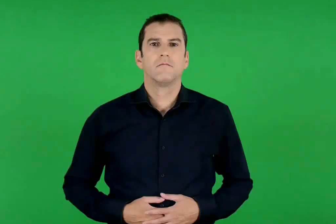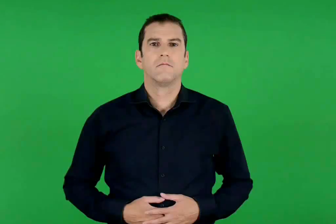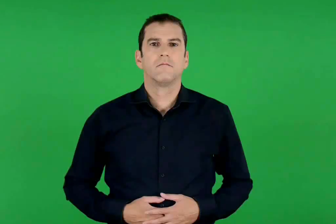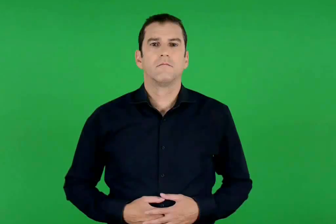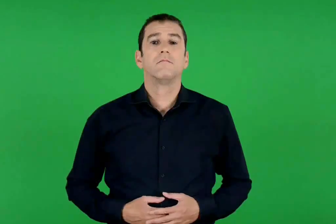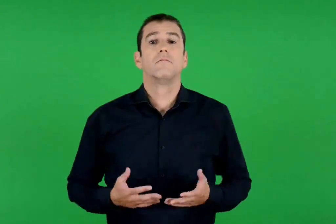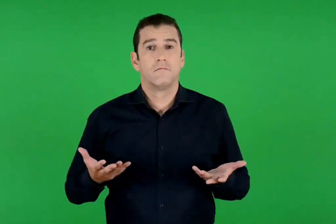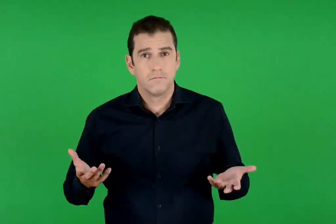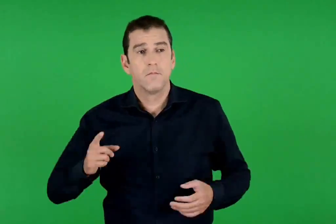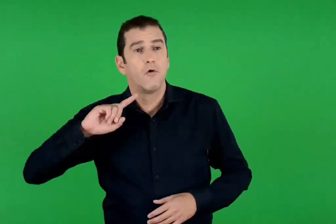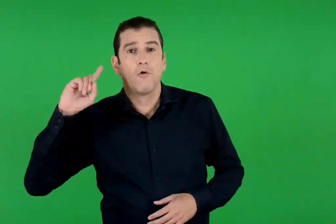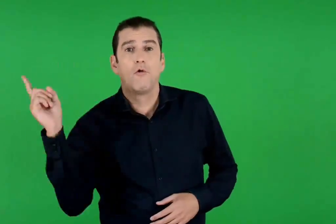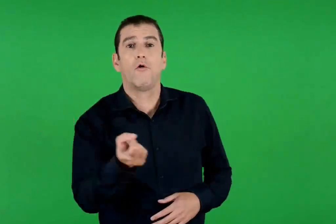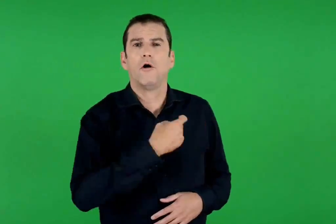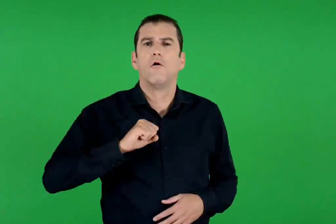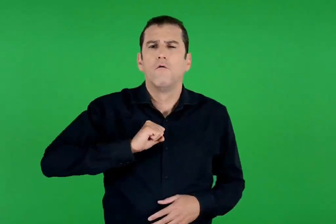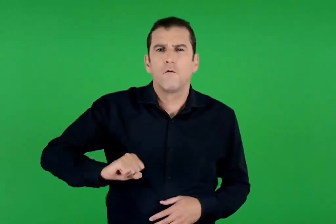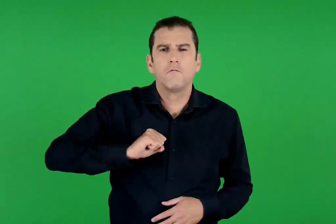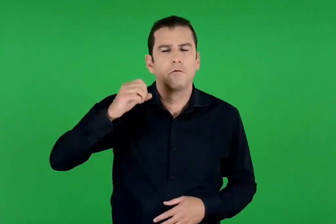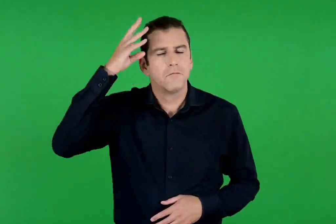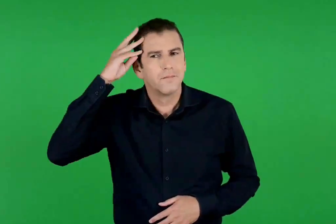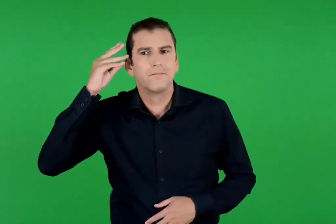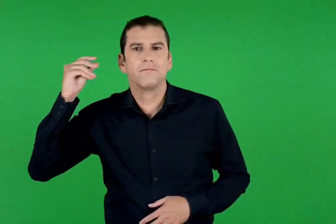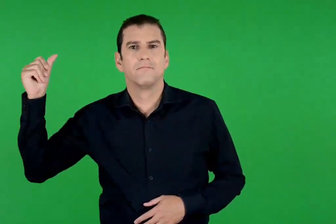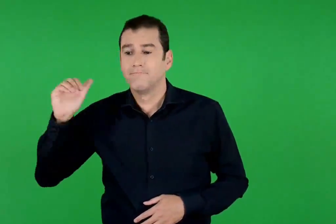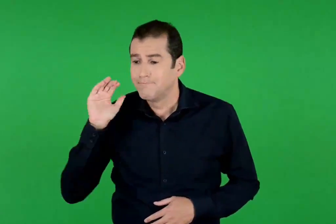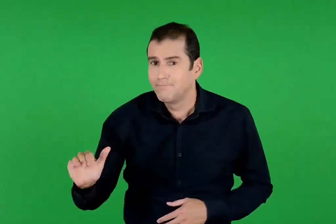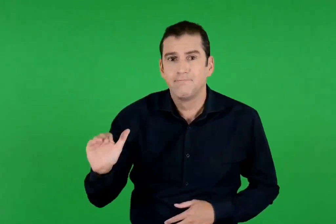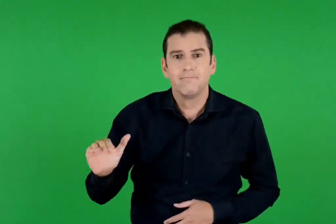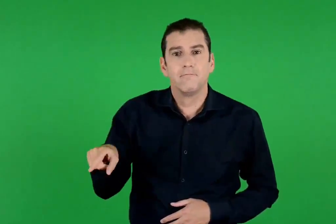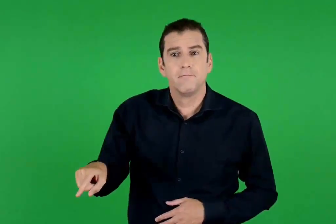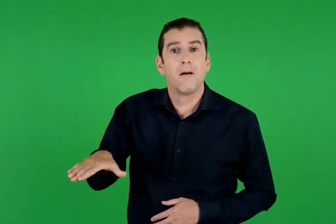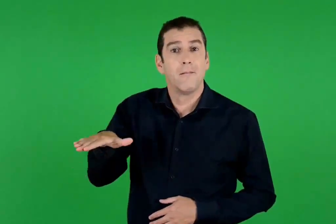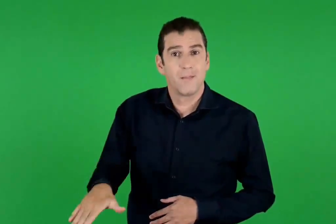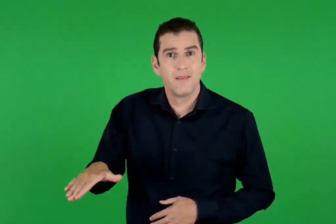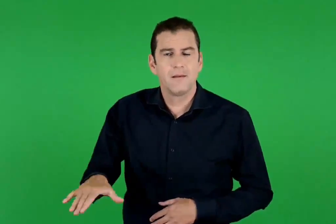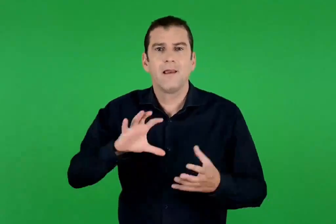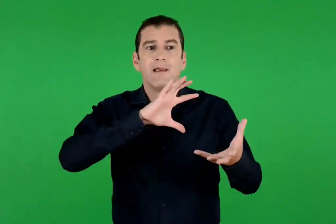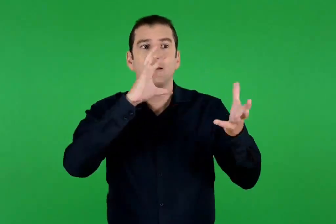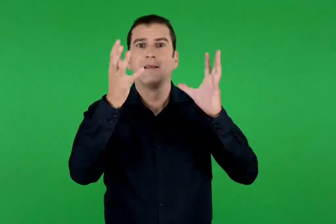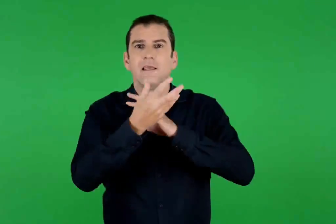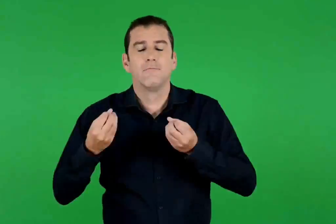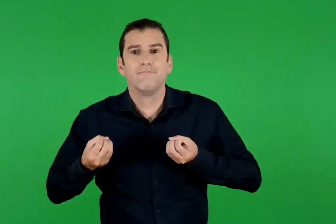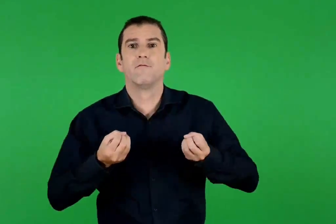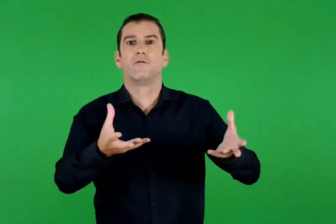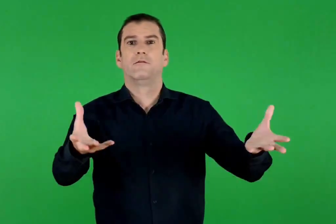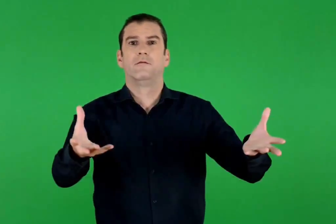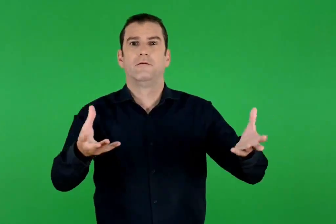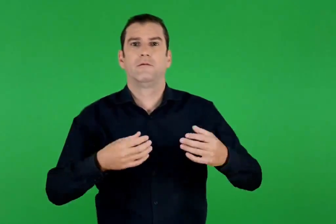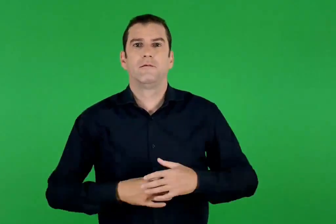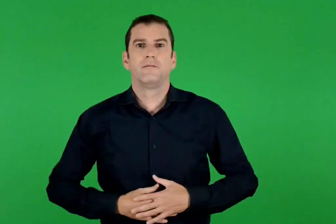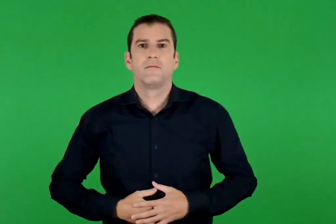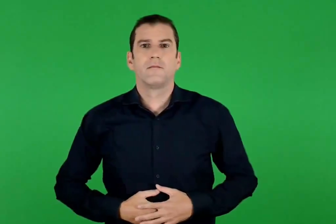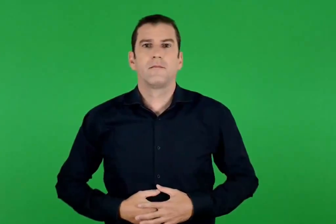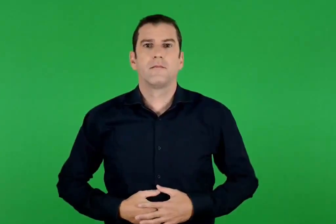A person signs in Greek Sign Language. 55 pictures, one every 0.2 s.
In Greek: τότε όλοι ξεχνάνε τον φόβο και ζητάνε από το παιδί για να φωτίσει όλη την γη
